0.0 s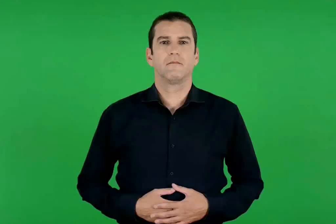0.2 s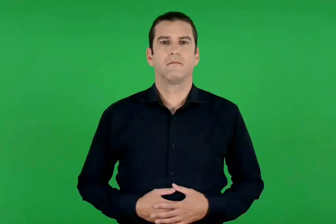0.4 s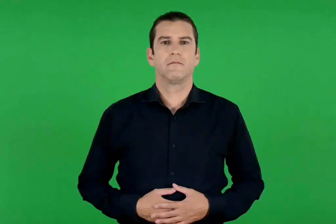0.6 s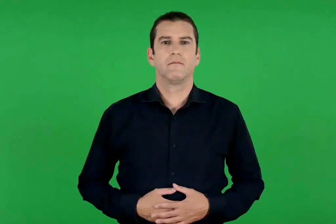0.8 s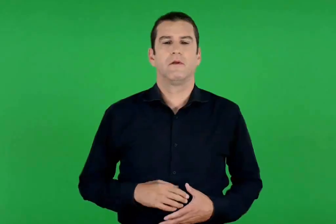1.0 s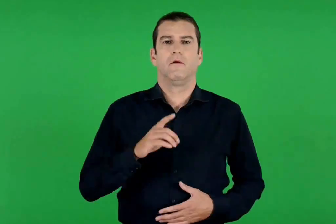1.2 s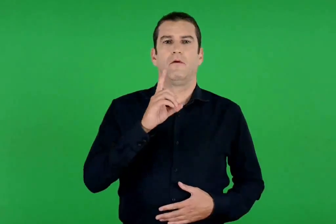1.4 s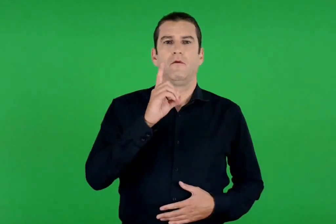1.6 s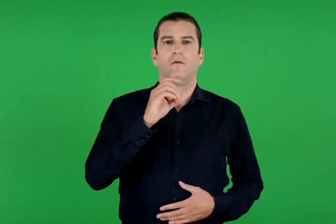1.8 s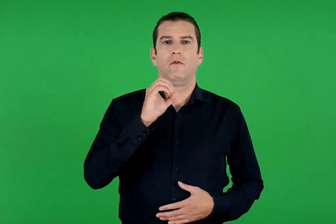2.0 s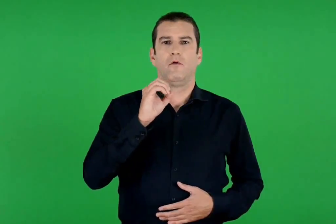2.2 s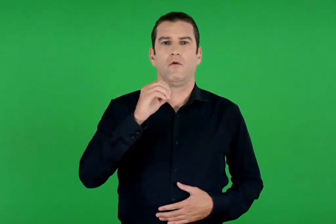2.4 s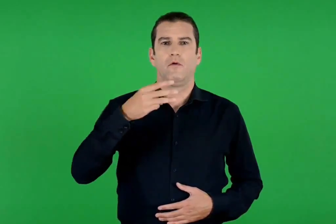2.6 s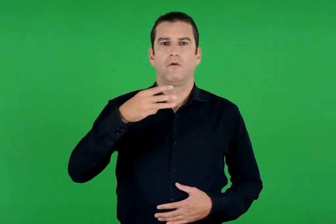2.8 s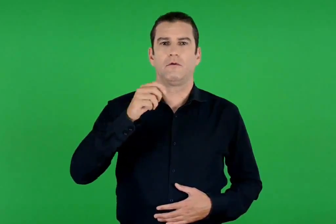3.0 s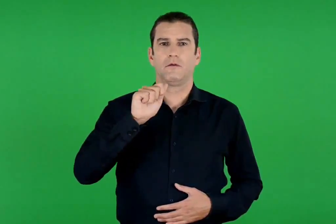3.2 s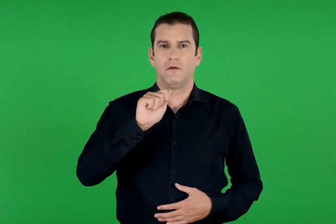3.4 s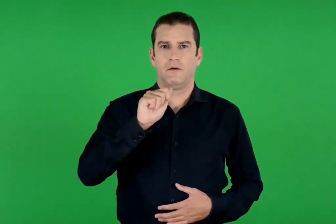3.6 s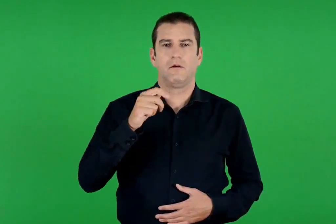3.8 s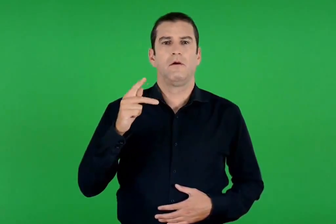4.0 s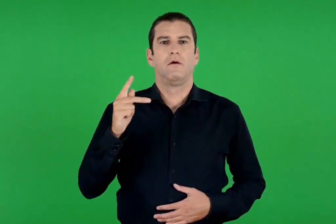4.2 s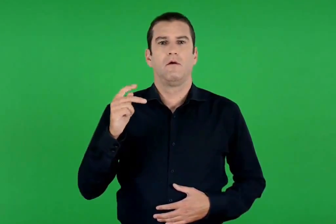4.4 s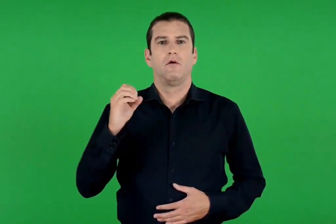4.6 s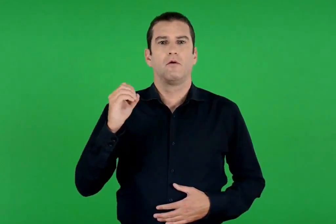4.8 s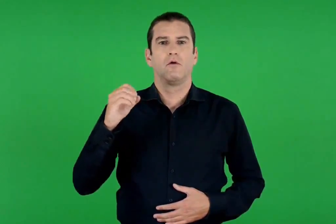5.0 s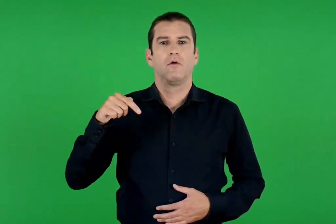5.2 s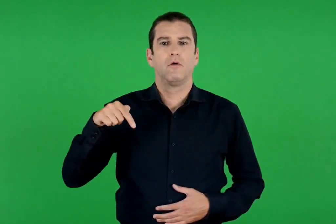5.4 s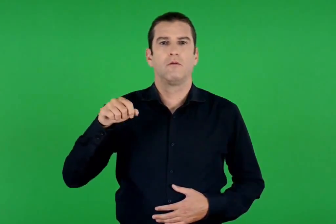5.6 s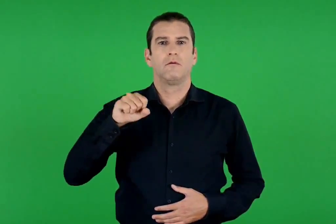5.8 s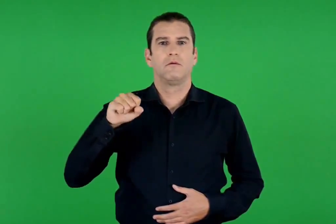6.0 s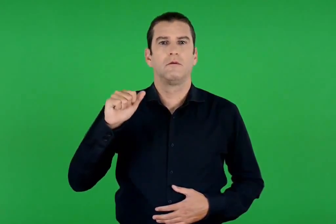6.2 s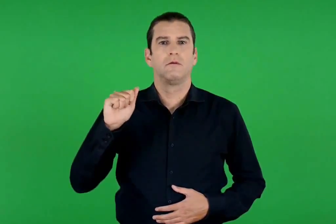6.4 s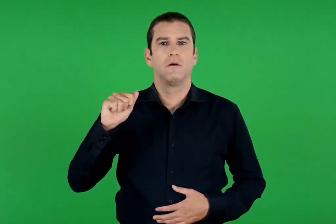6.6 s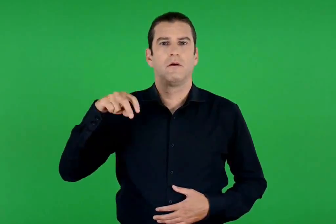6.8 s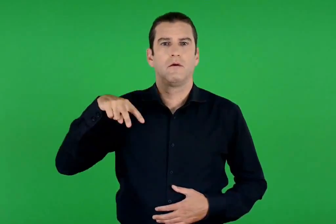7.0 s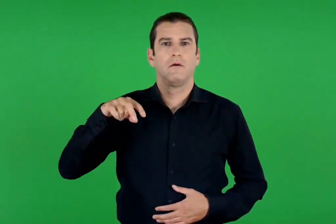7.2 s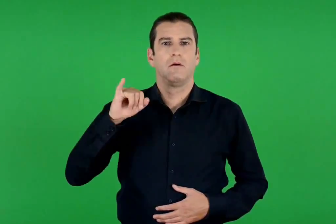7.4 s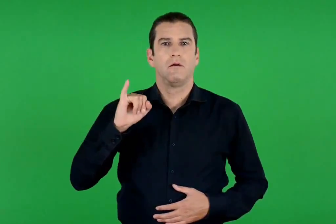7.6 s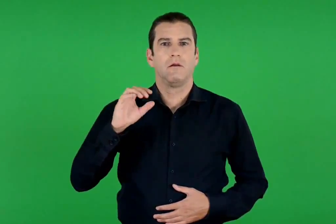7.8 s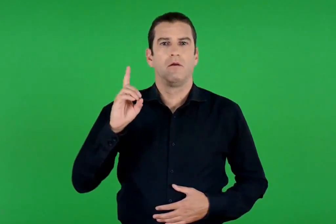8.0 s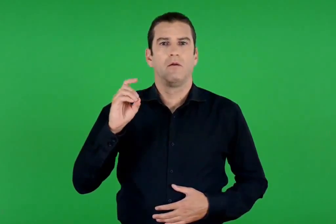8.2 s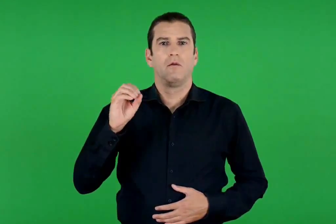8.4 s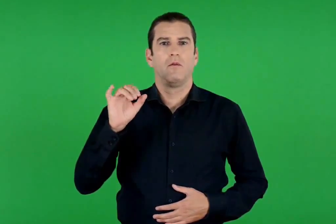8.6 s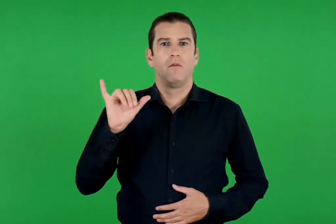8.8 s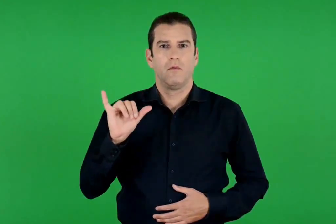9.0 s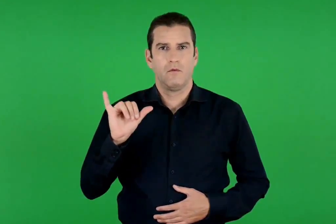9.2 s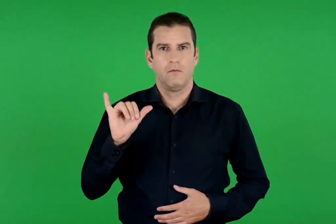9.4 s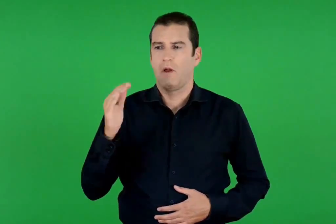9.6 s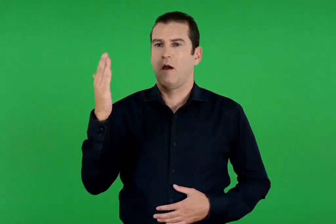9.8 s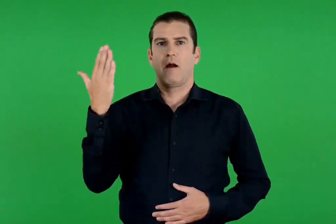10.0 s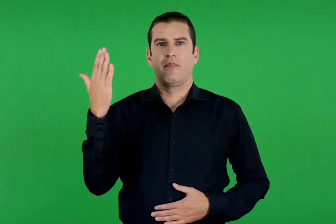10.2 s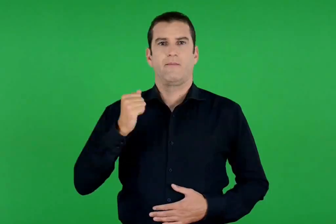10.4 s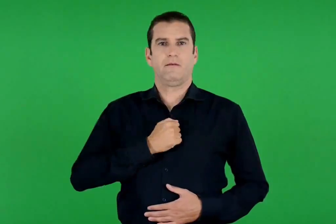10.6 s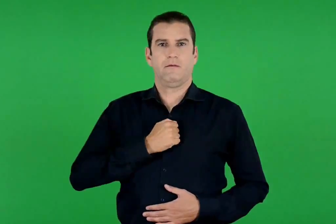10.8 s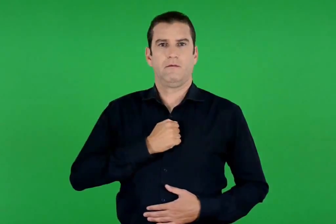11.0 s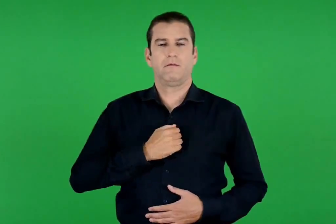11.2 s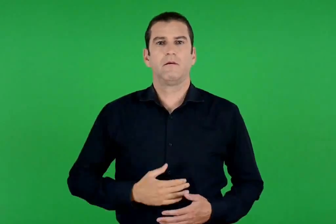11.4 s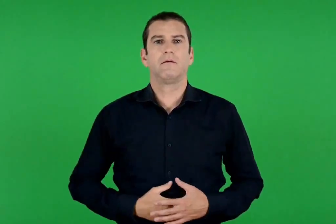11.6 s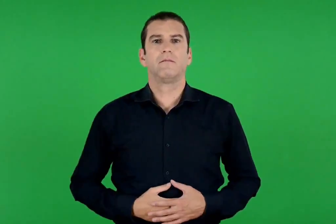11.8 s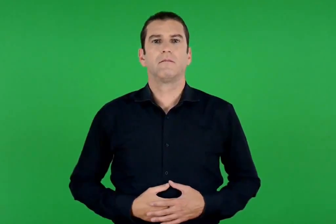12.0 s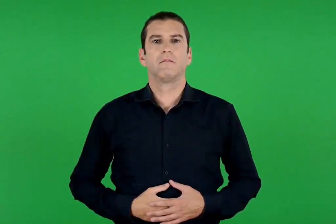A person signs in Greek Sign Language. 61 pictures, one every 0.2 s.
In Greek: δόξα κοτσαλίδου , ο καθρέπτης μου
